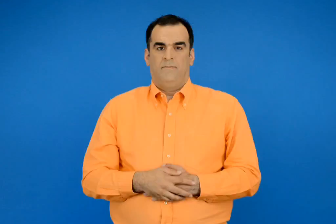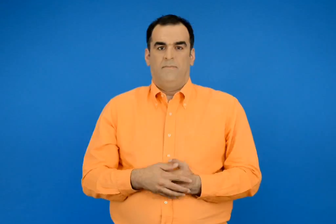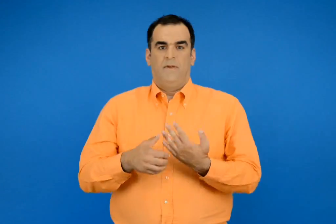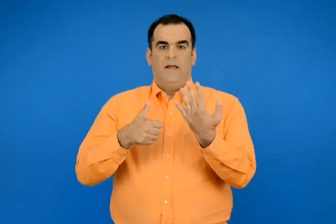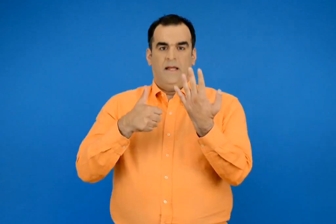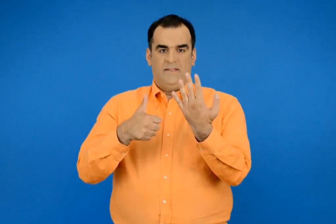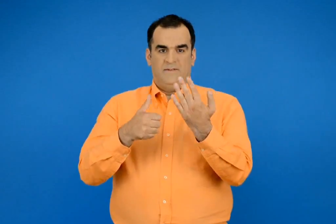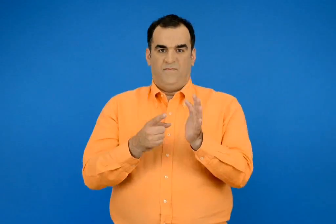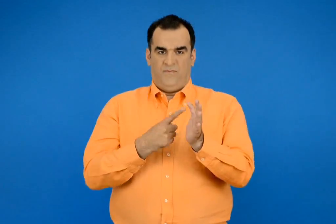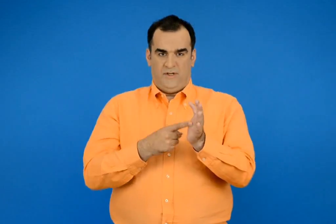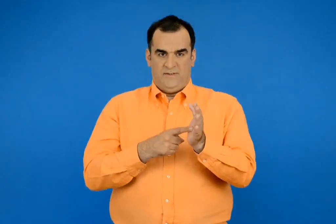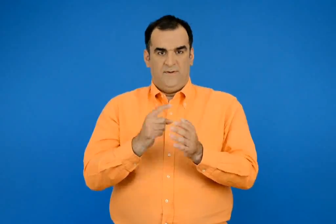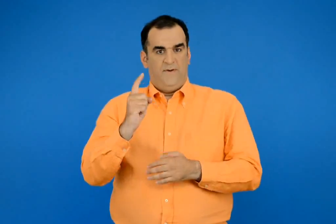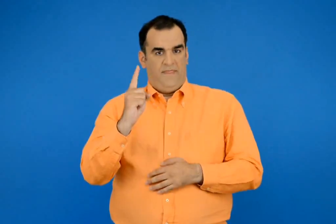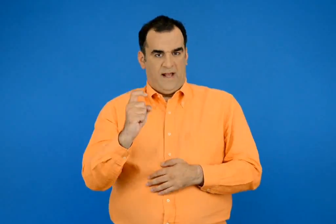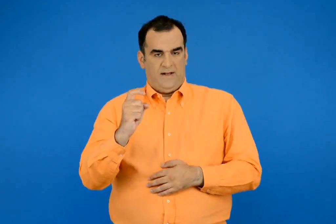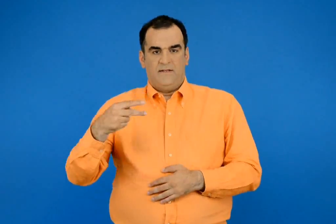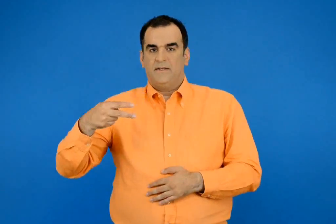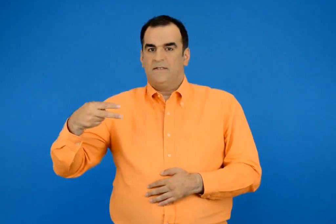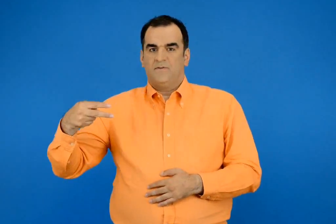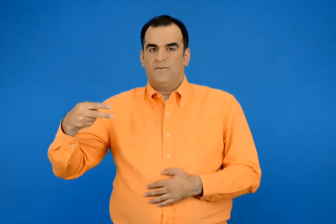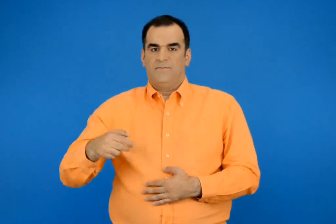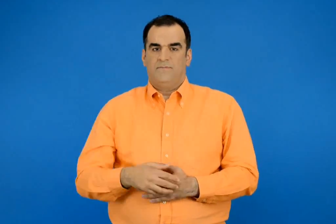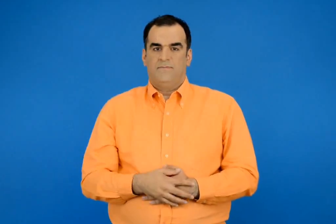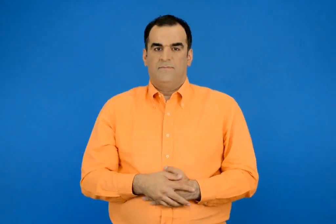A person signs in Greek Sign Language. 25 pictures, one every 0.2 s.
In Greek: 6 φορές το 10 =
